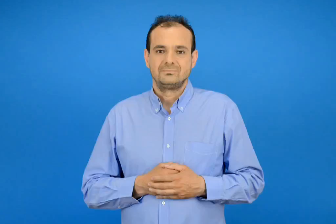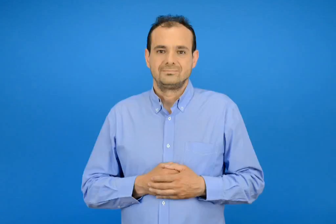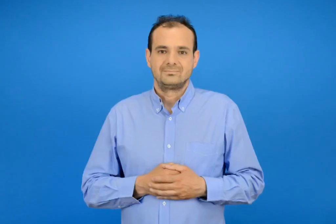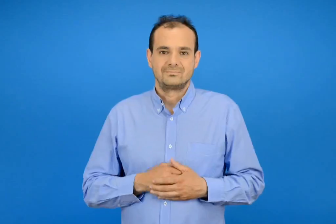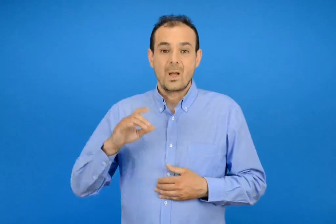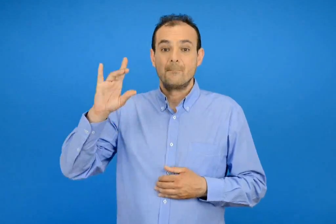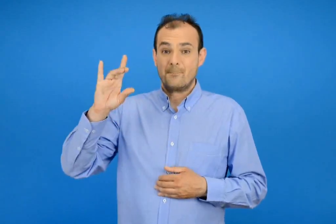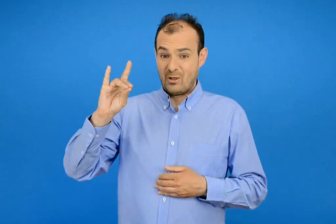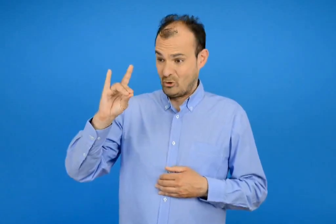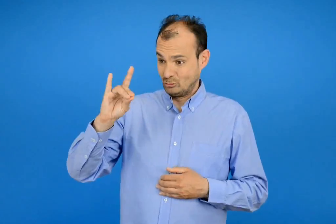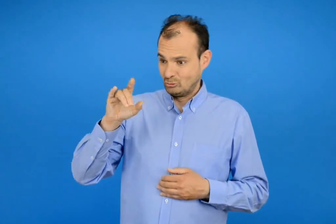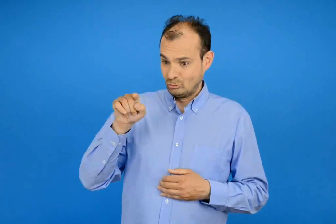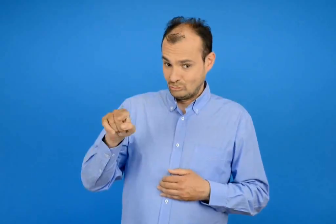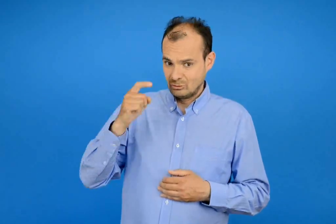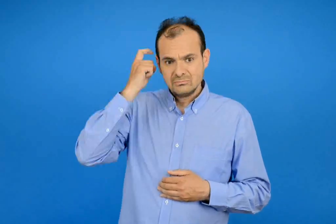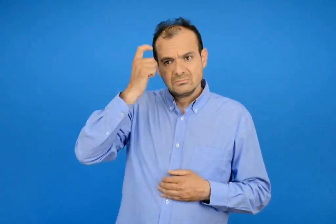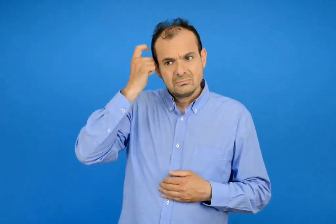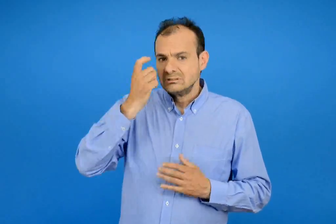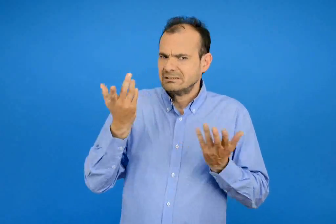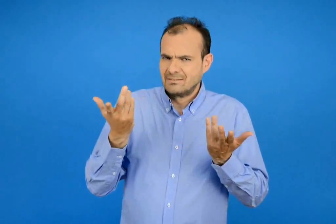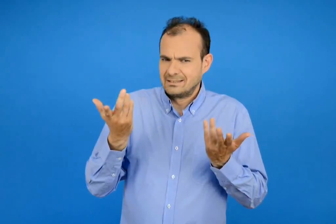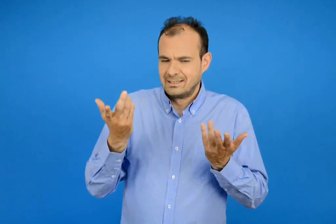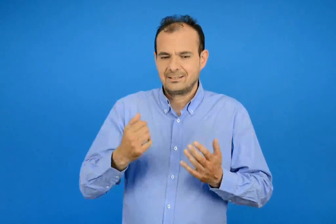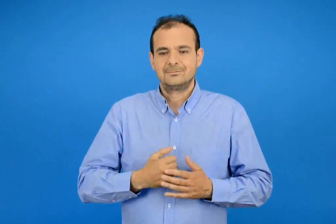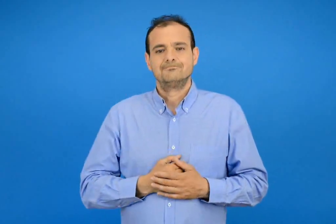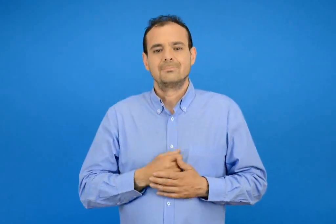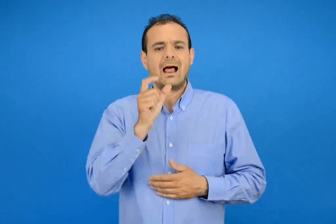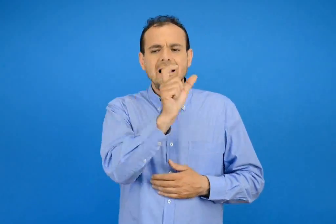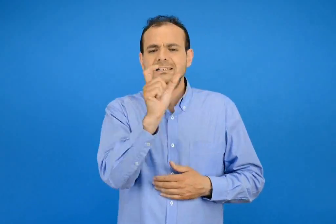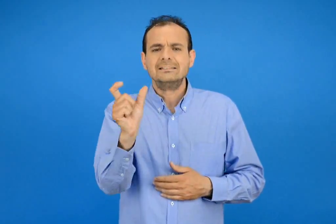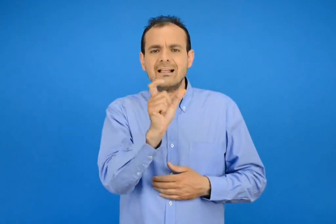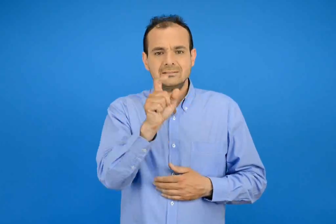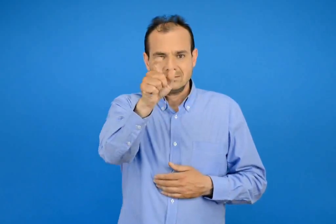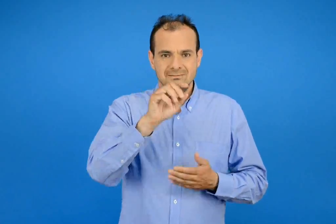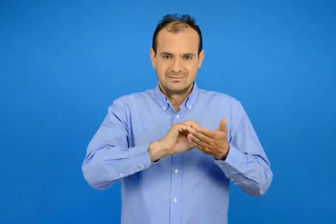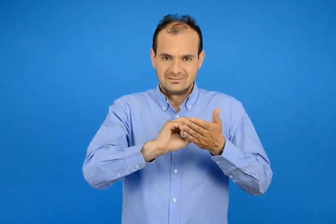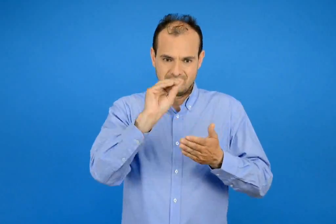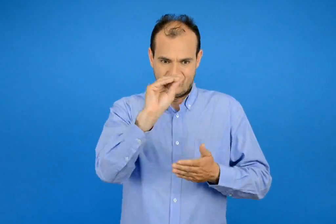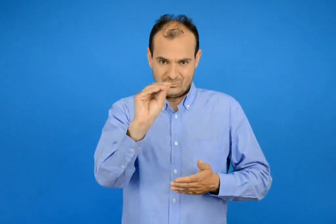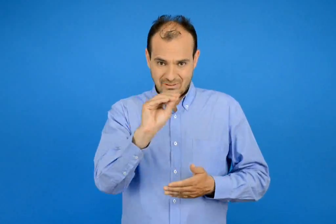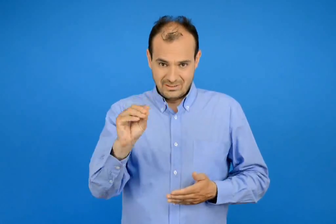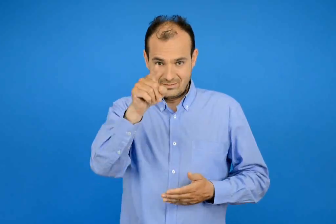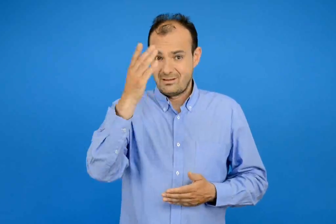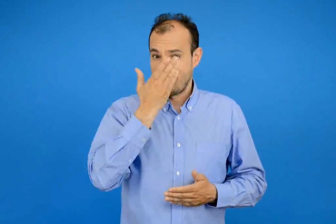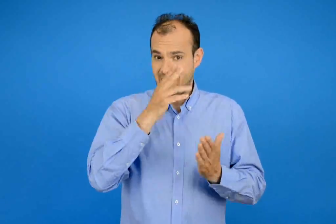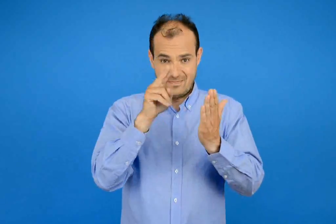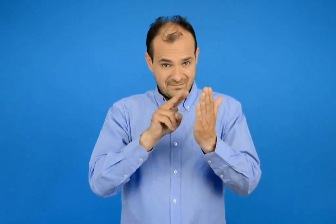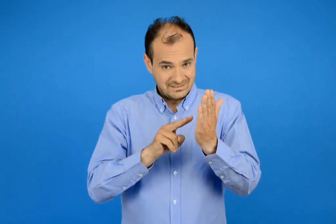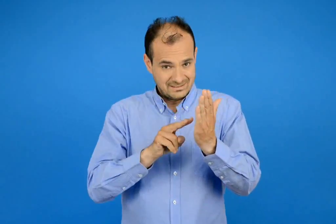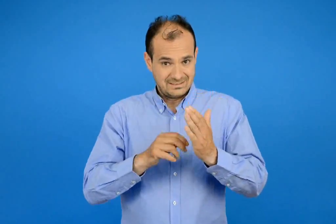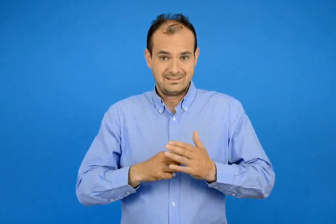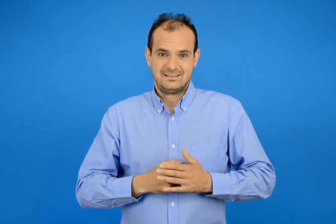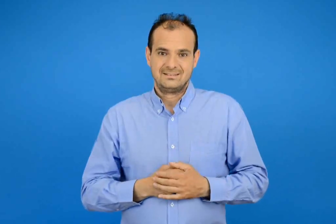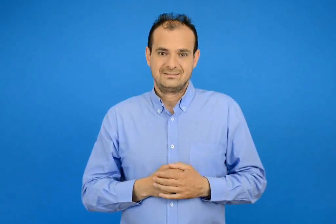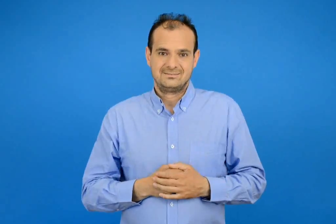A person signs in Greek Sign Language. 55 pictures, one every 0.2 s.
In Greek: τι σκέφτεται ο μολυβιος ; συμπλήρωσε τις λέξεις και διάβασε
